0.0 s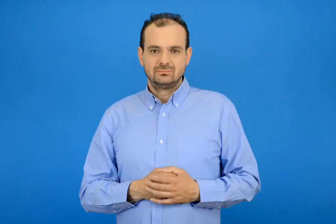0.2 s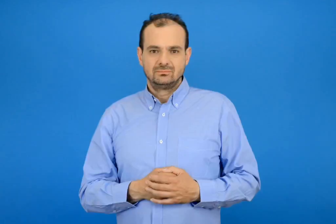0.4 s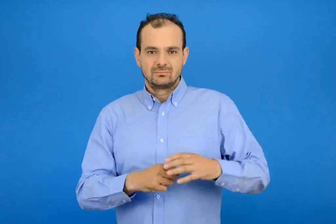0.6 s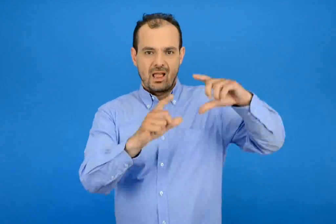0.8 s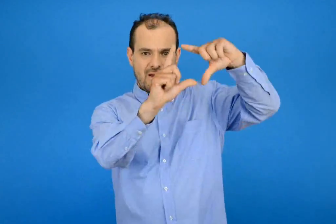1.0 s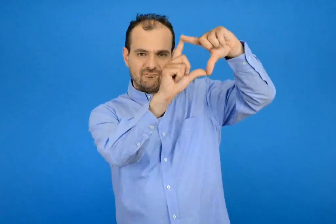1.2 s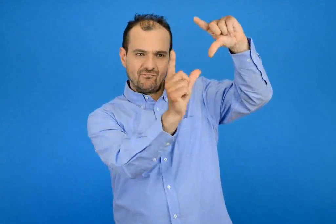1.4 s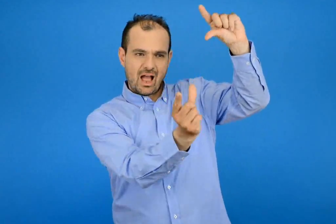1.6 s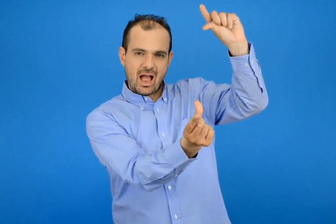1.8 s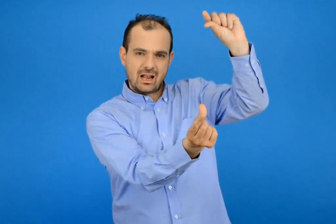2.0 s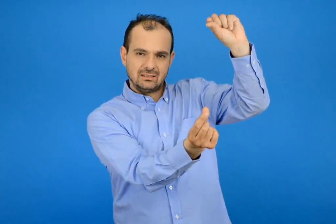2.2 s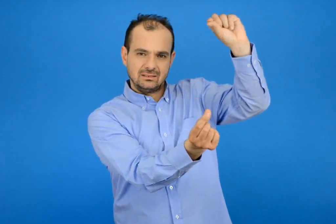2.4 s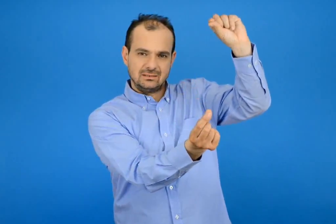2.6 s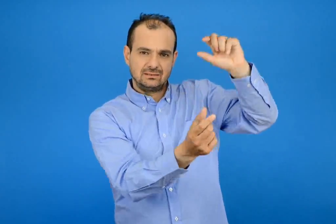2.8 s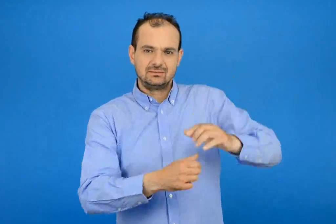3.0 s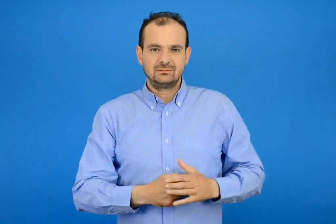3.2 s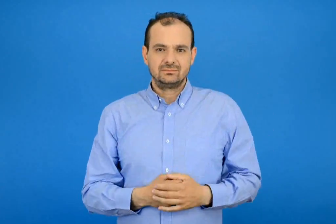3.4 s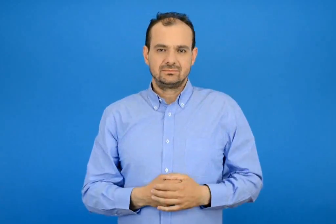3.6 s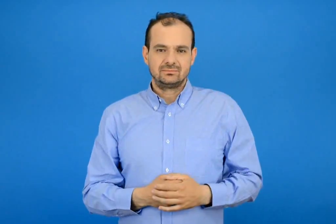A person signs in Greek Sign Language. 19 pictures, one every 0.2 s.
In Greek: φεγγάρι
